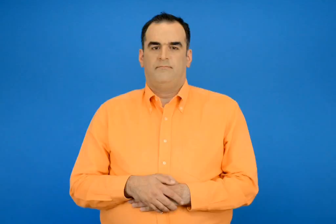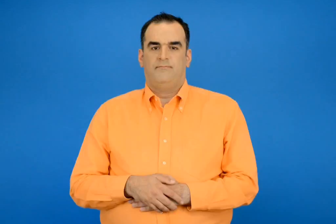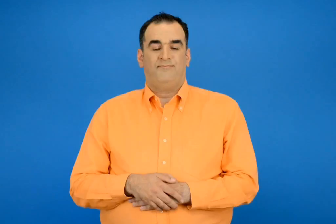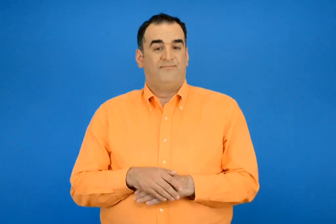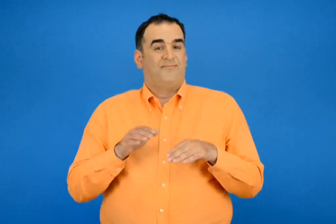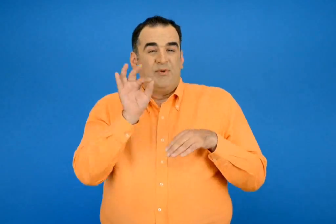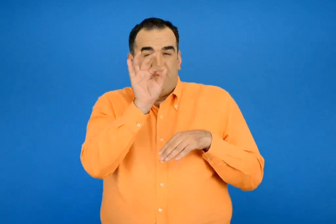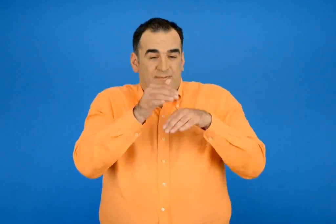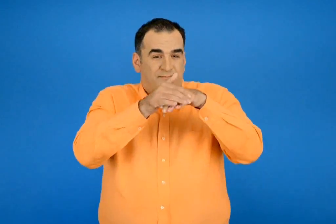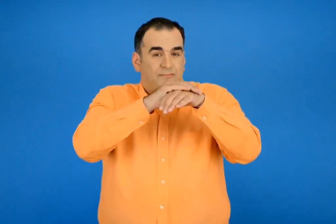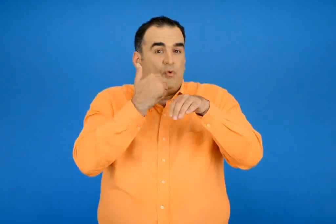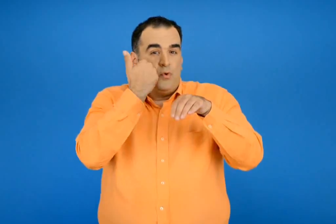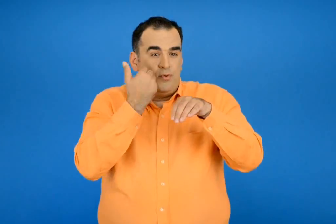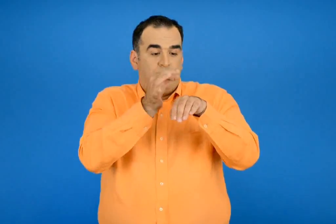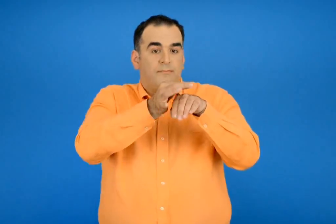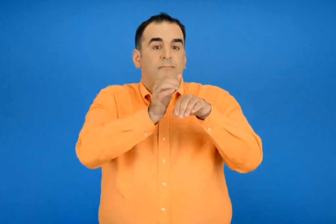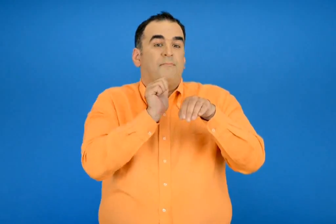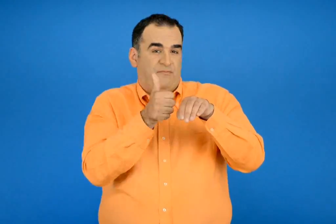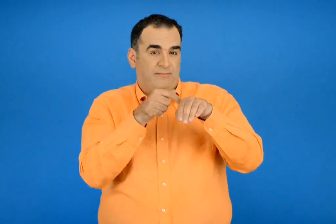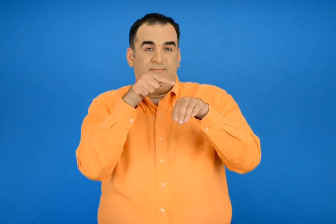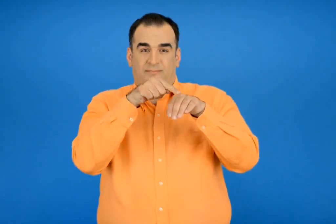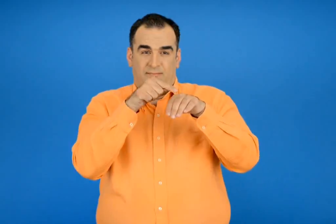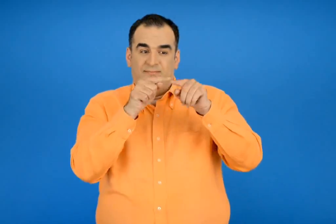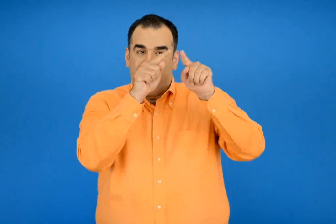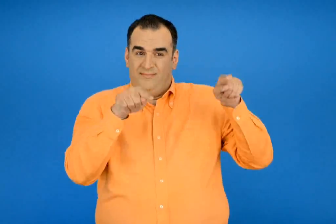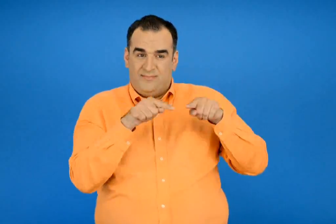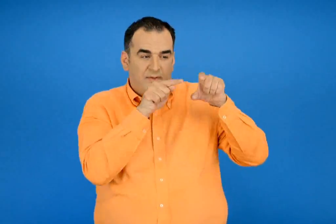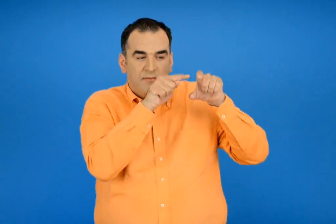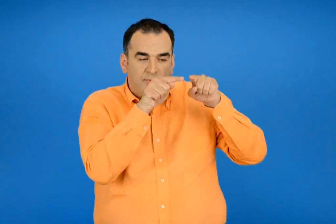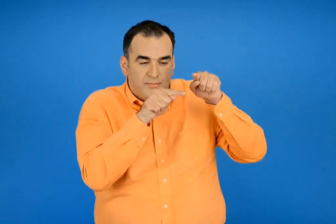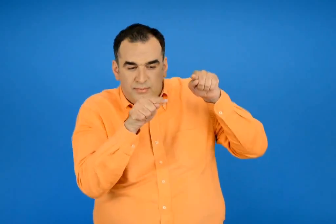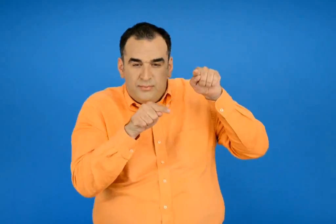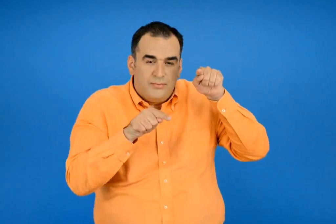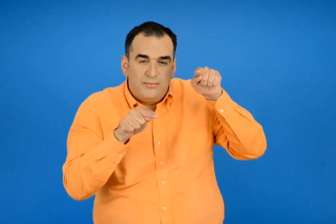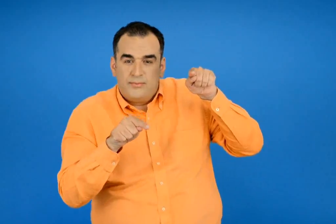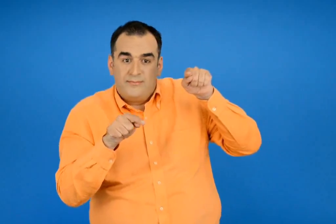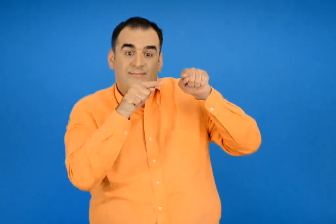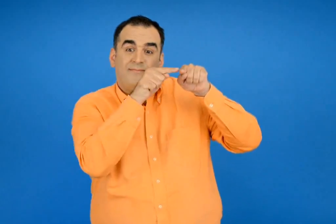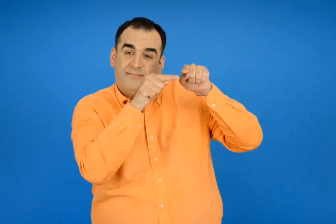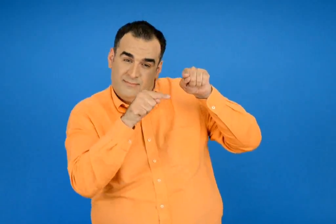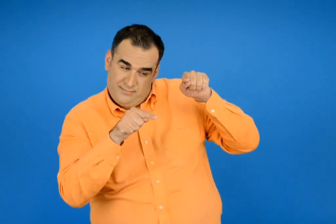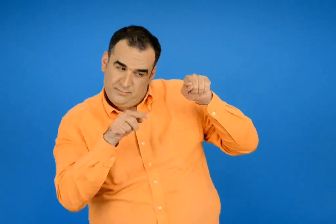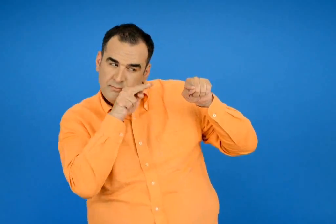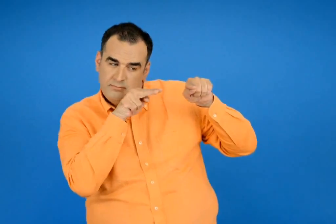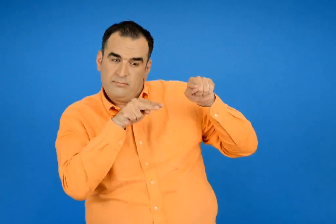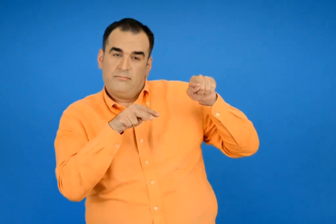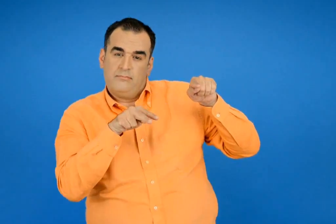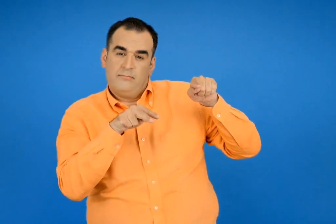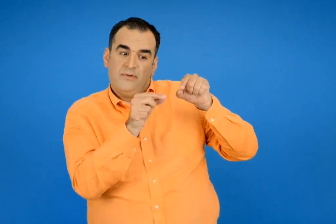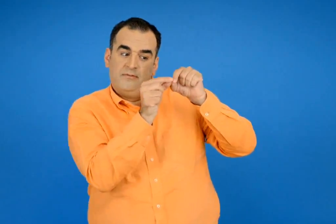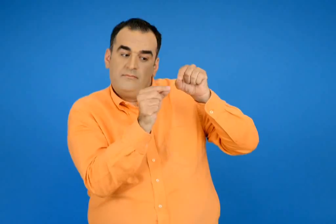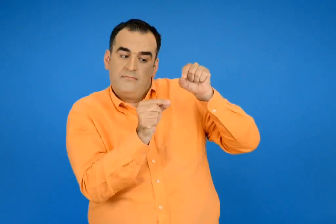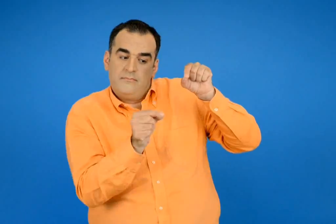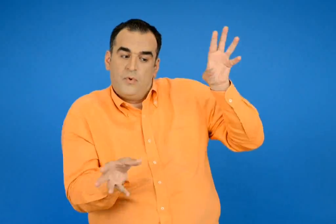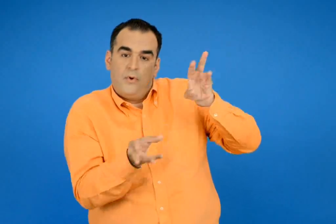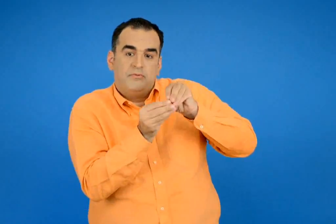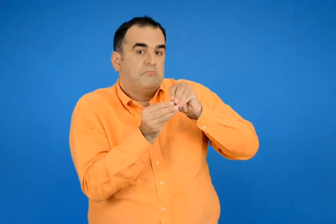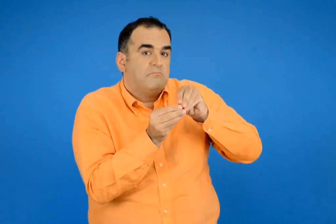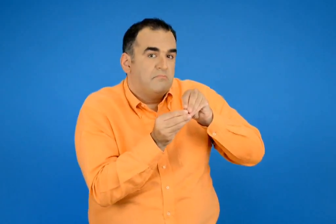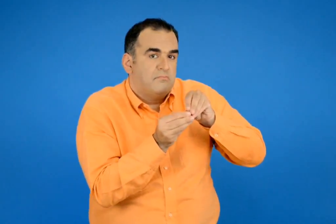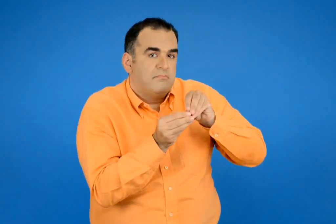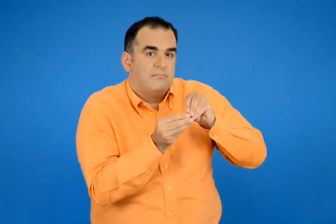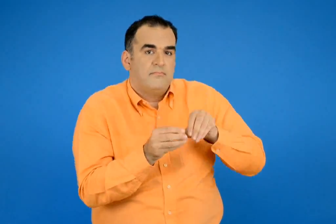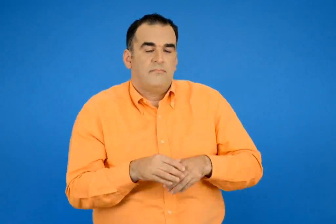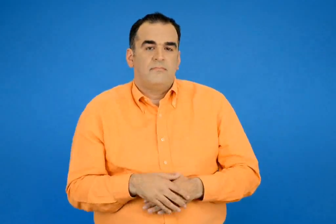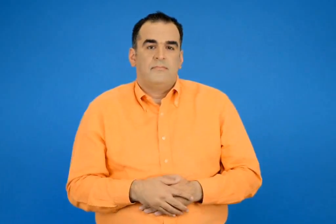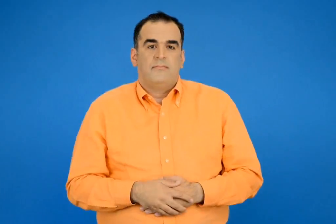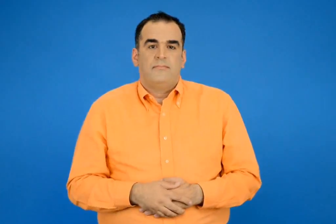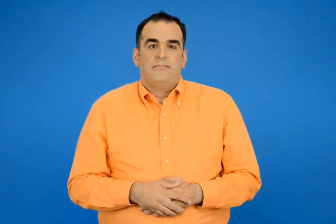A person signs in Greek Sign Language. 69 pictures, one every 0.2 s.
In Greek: παρατηρώ τη διαδρομή που έκανε η πασχαλίτσα η διαδρομή έχει συνολικό μήκος εκατοστά
